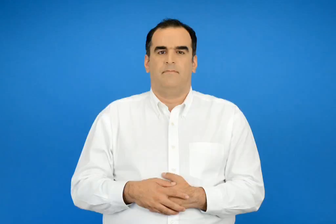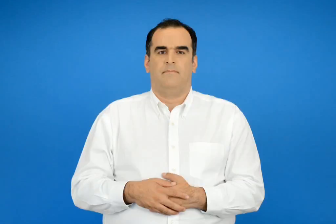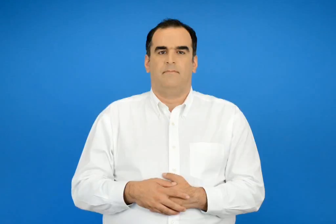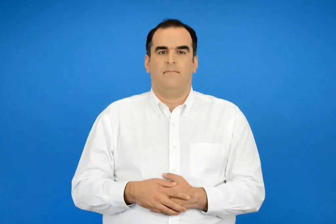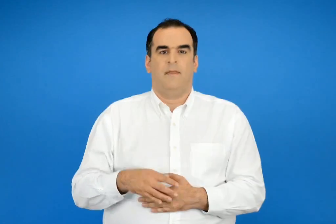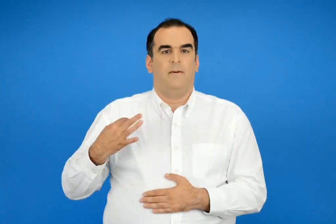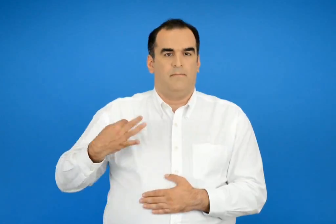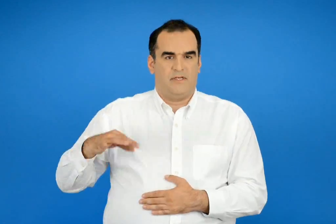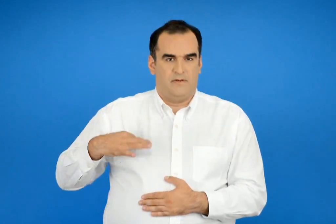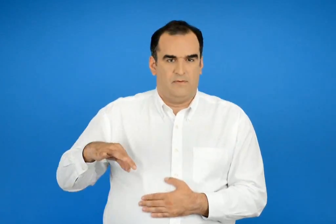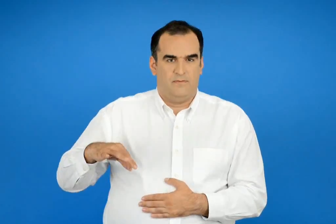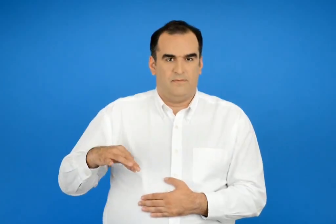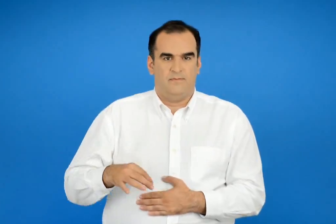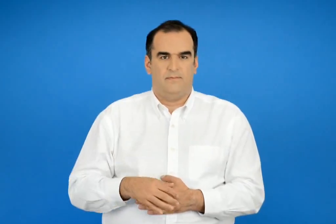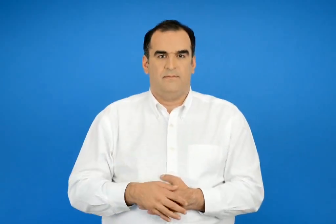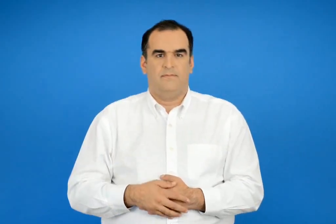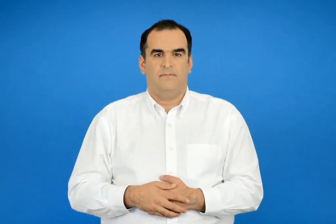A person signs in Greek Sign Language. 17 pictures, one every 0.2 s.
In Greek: πράσινο
